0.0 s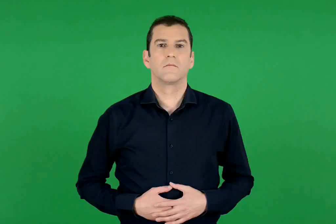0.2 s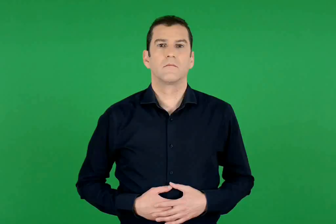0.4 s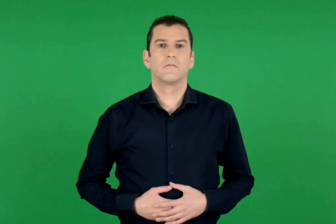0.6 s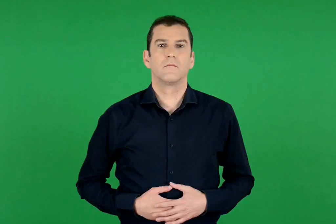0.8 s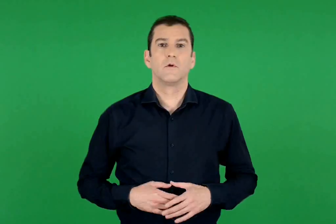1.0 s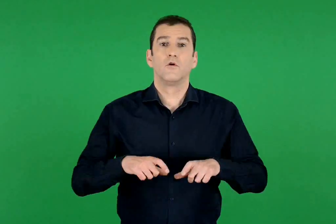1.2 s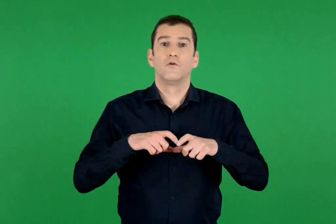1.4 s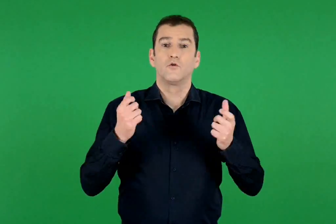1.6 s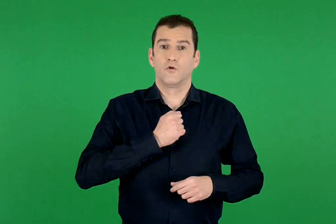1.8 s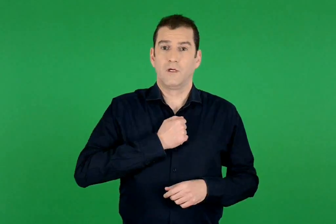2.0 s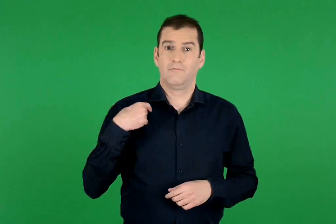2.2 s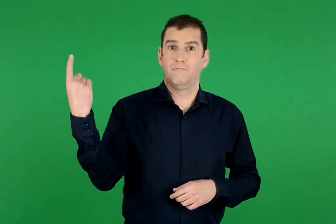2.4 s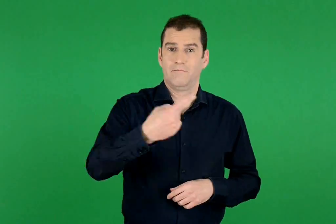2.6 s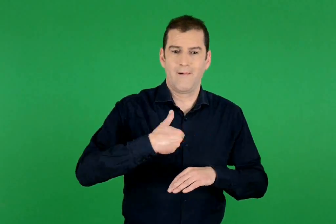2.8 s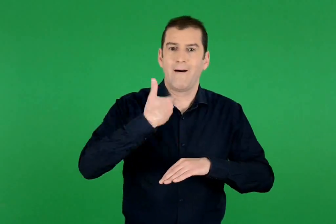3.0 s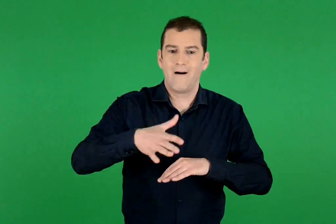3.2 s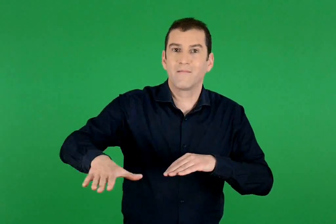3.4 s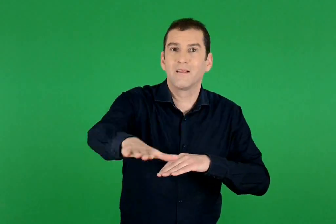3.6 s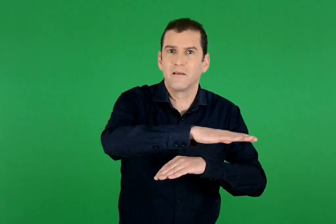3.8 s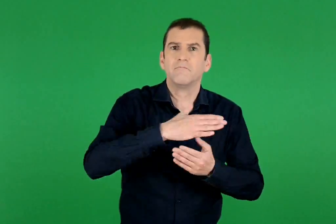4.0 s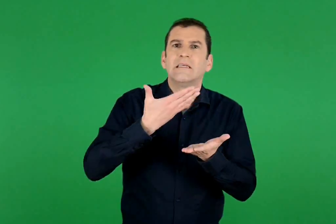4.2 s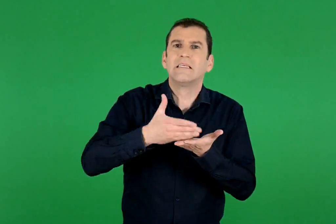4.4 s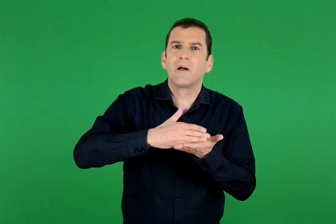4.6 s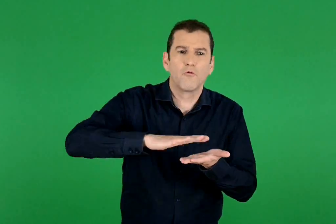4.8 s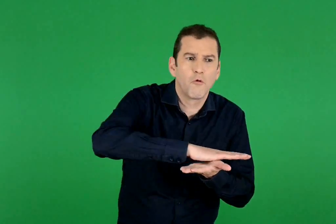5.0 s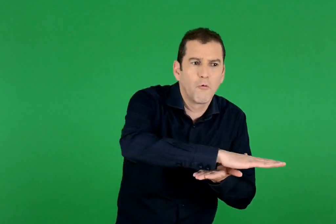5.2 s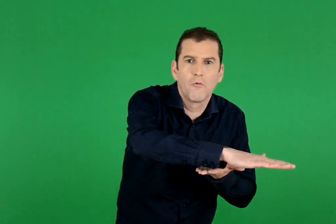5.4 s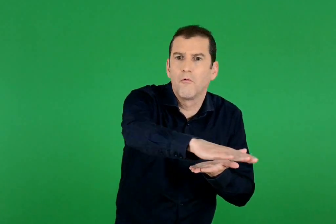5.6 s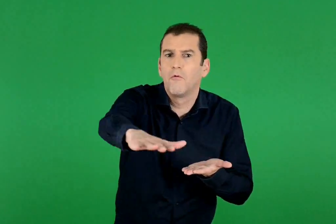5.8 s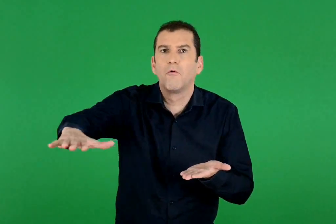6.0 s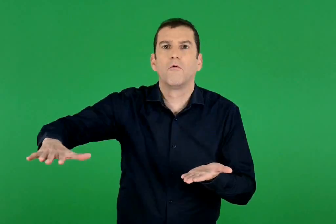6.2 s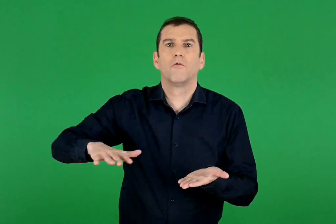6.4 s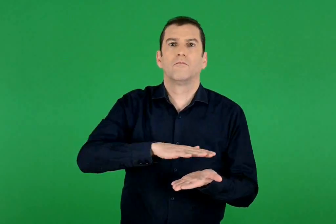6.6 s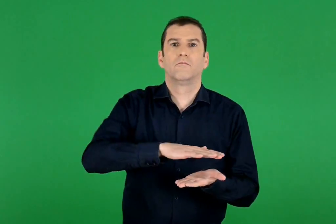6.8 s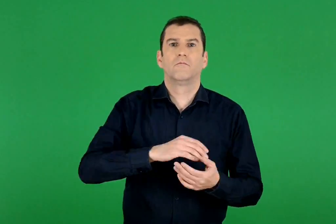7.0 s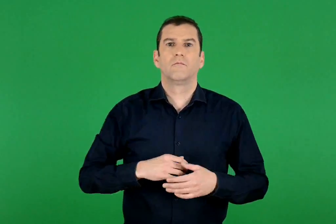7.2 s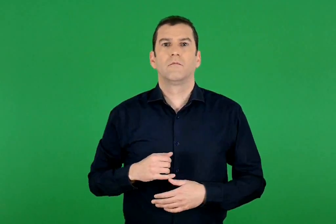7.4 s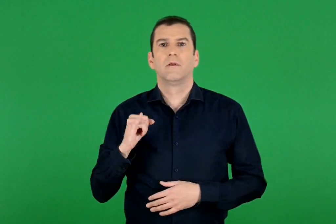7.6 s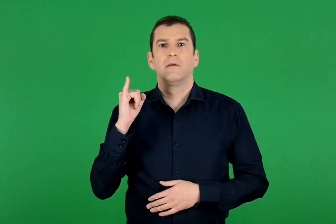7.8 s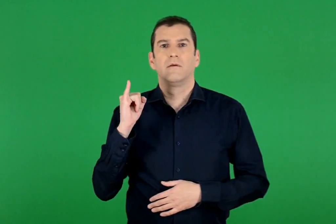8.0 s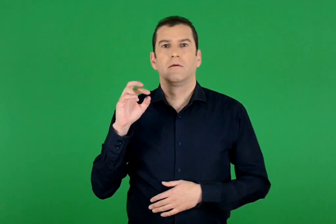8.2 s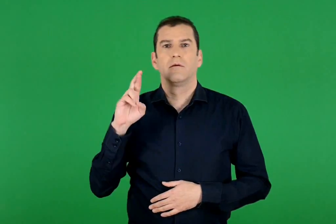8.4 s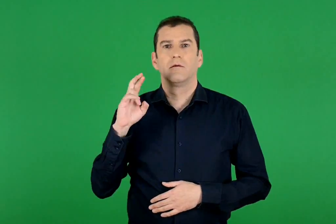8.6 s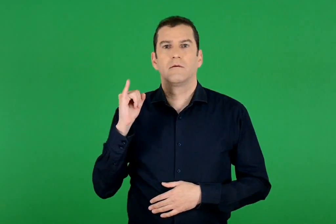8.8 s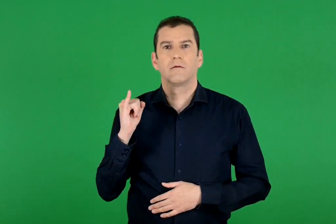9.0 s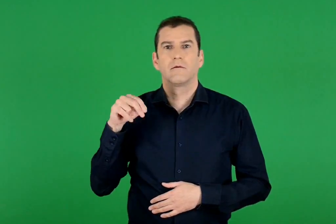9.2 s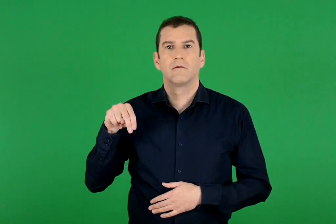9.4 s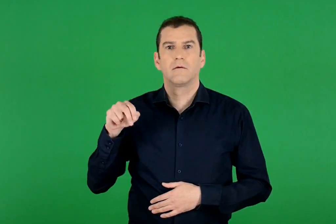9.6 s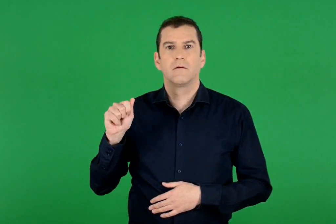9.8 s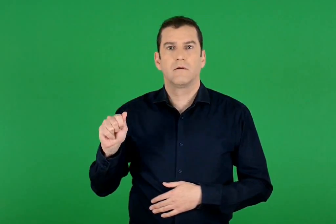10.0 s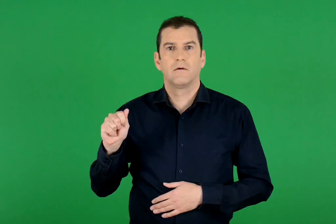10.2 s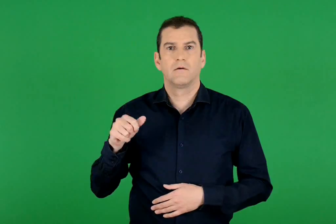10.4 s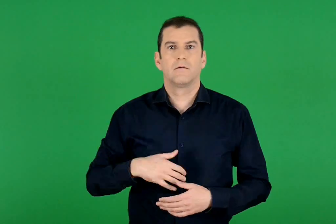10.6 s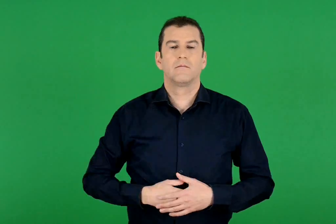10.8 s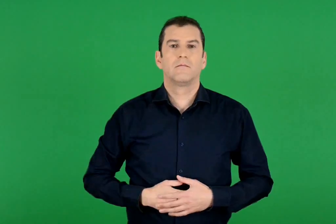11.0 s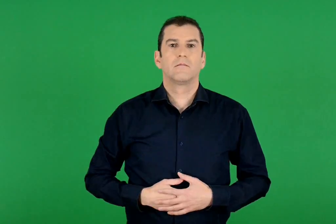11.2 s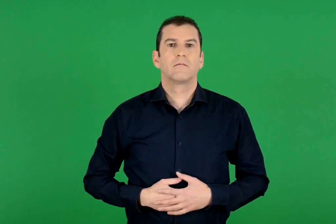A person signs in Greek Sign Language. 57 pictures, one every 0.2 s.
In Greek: η αυλή του σχολείου μας είναι όλο μπετόν. ιρίνα
